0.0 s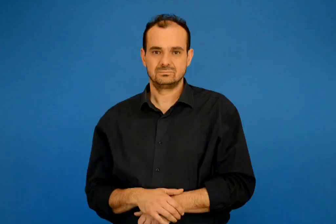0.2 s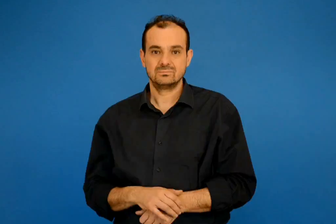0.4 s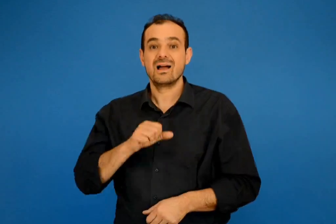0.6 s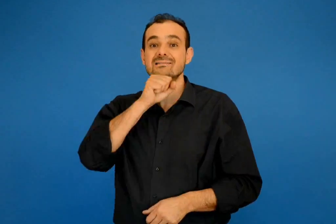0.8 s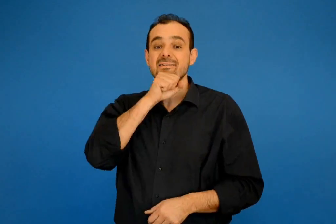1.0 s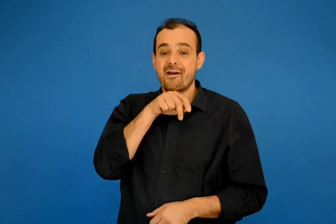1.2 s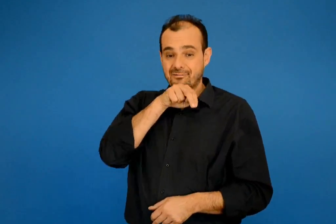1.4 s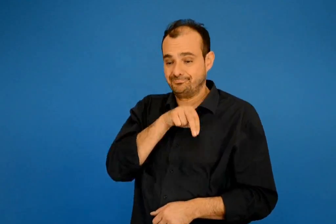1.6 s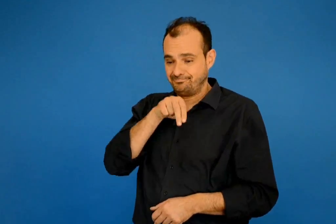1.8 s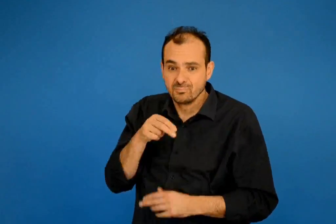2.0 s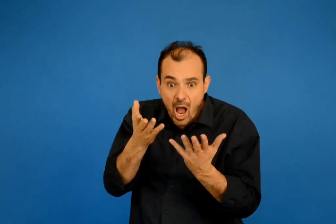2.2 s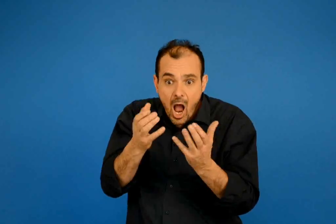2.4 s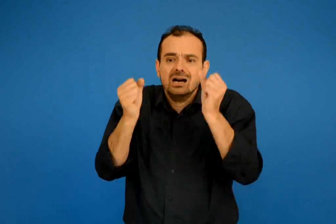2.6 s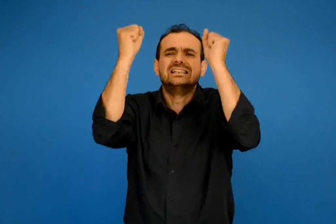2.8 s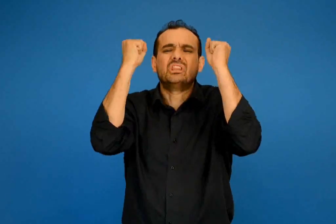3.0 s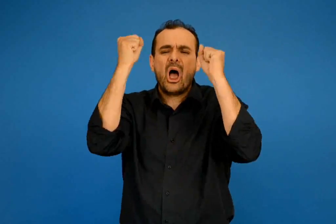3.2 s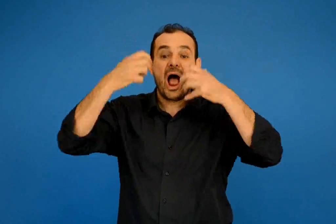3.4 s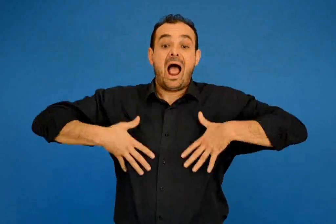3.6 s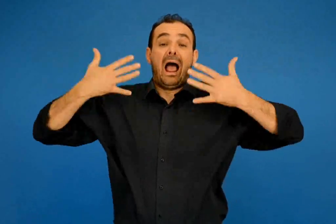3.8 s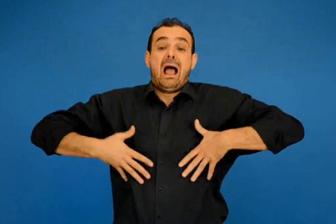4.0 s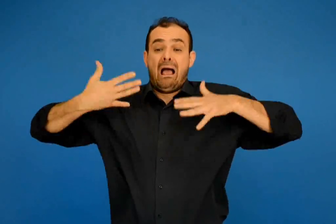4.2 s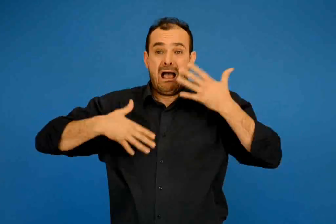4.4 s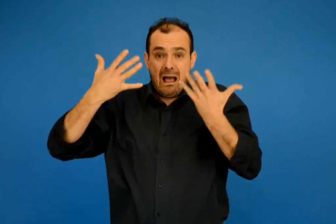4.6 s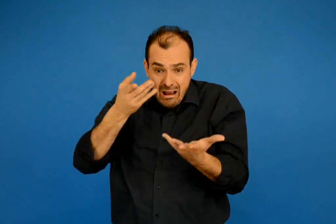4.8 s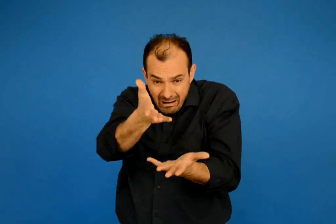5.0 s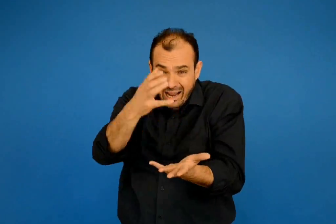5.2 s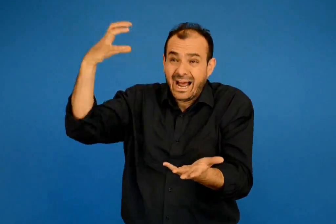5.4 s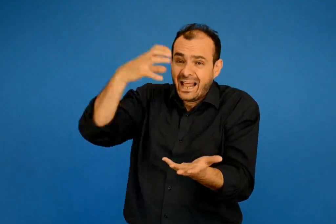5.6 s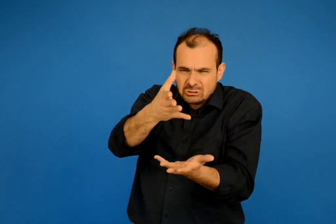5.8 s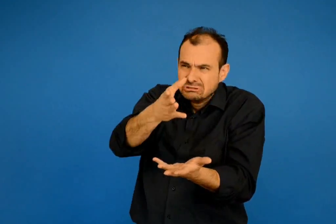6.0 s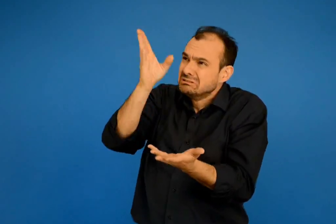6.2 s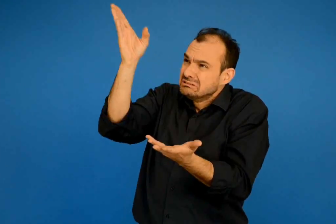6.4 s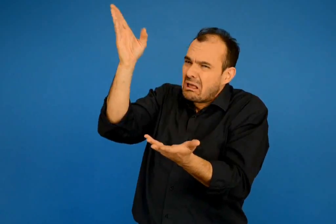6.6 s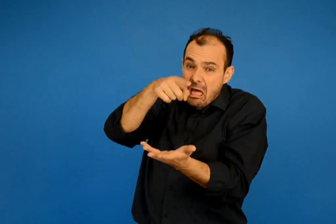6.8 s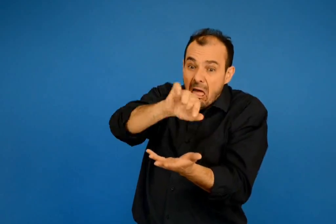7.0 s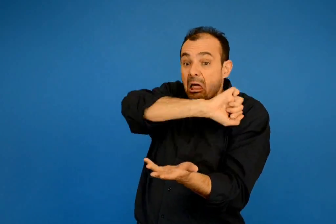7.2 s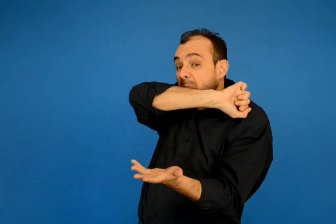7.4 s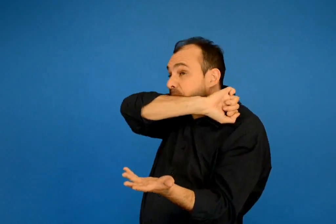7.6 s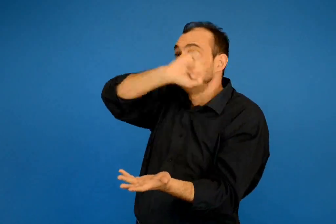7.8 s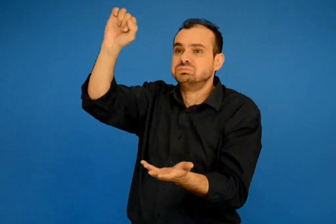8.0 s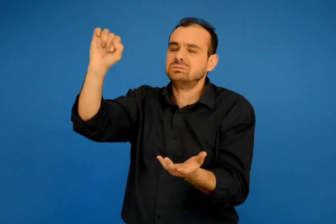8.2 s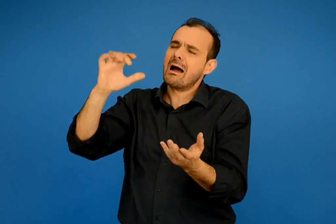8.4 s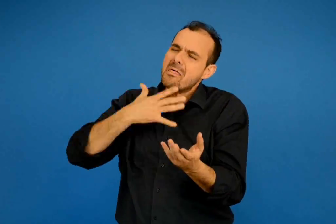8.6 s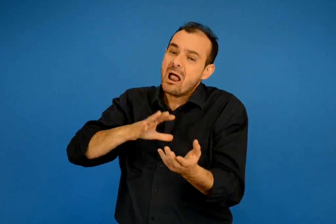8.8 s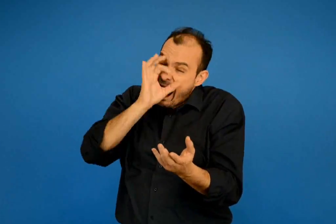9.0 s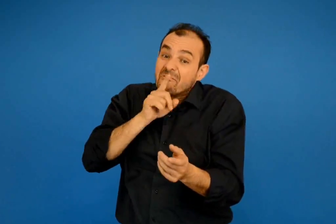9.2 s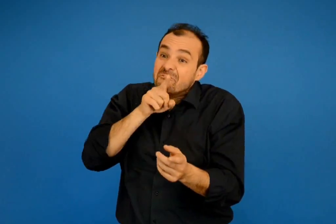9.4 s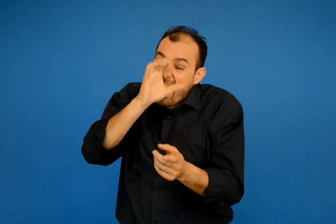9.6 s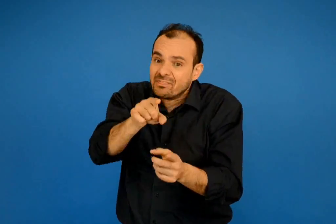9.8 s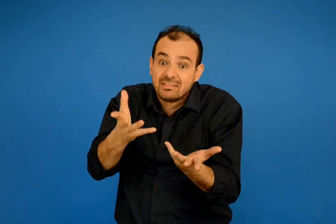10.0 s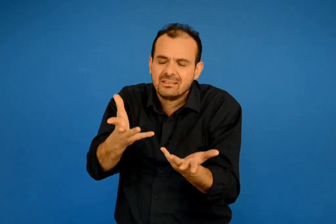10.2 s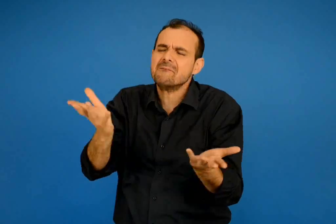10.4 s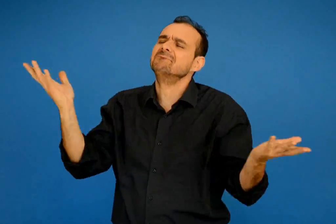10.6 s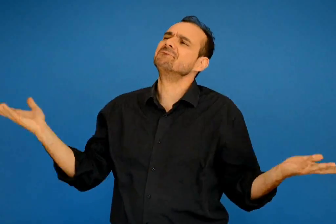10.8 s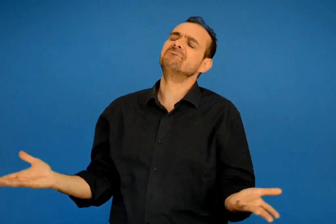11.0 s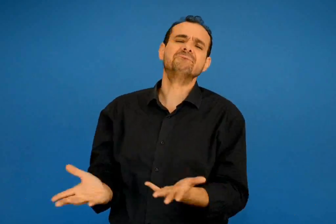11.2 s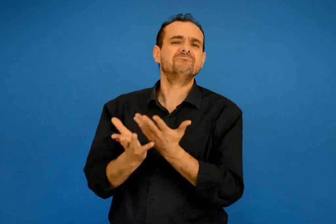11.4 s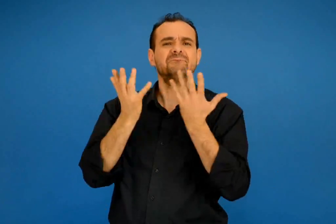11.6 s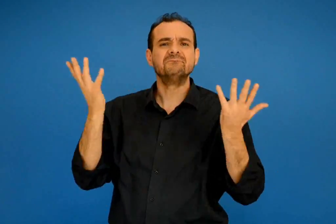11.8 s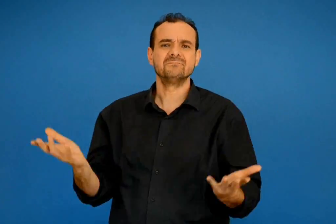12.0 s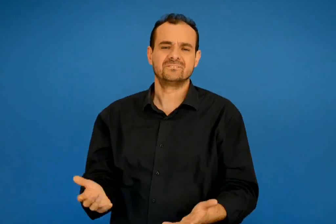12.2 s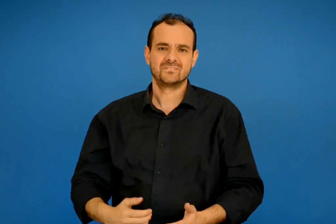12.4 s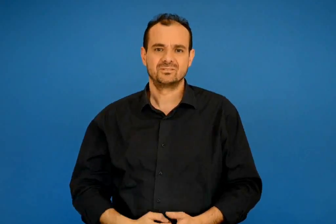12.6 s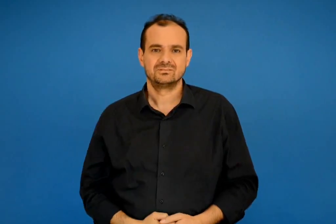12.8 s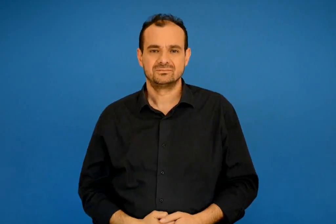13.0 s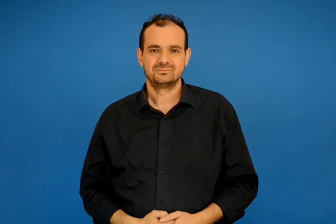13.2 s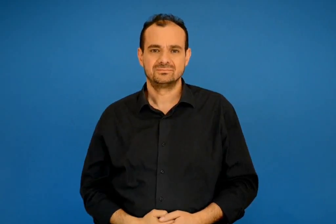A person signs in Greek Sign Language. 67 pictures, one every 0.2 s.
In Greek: ζητώ φώναξε από τη χαρά της σαν το είδε μα εσύ λάμπεις πιο πολύ κι από τον ήλιο αχ και να ήσουν αλήθεια
